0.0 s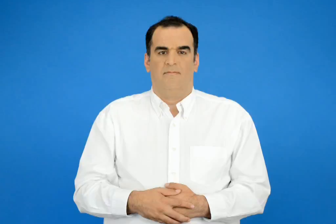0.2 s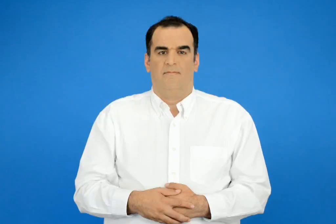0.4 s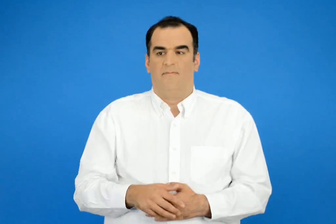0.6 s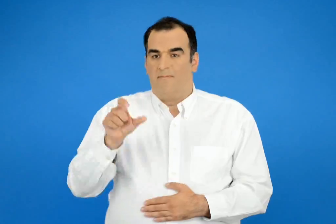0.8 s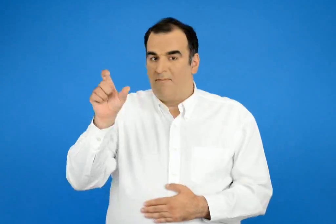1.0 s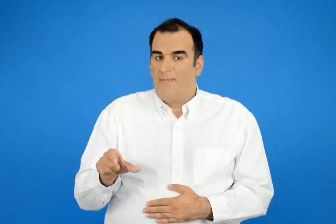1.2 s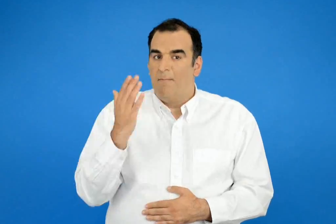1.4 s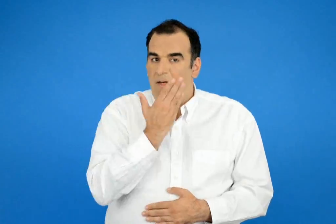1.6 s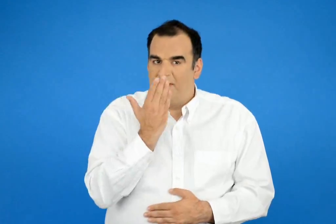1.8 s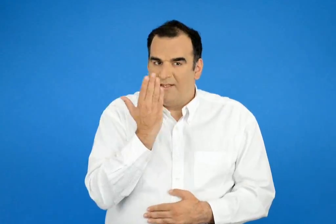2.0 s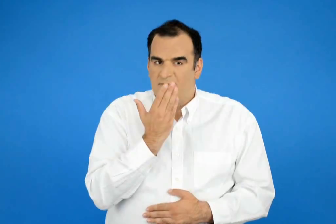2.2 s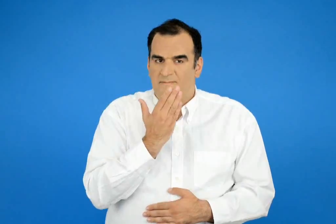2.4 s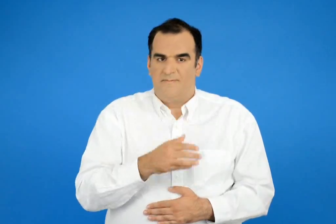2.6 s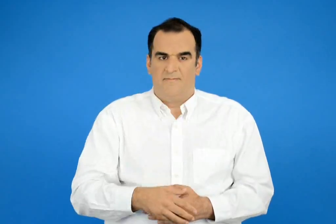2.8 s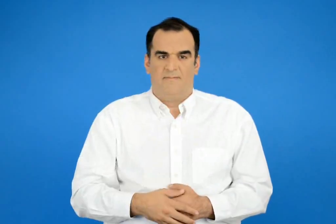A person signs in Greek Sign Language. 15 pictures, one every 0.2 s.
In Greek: μαθητής
